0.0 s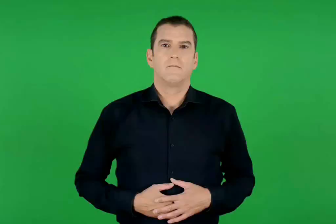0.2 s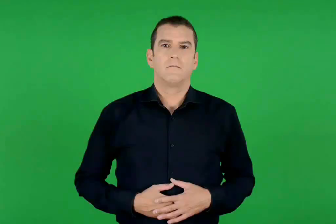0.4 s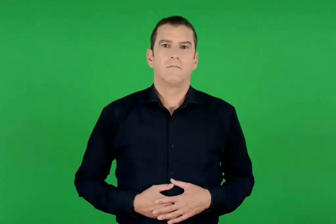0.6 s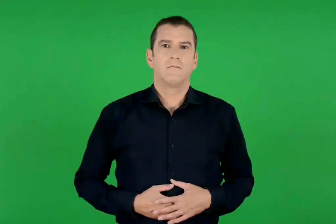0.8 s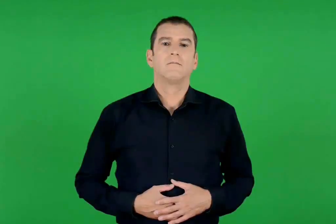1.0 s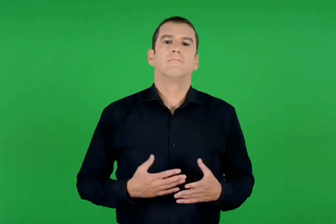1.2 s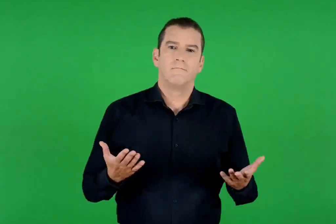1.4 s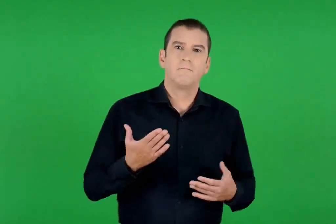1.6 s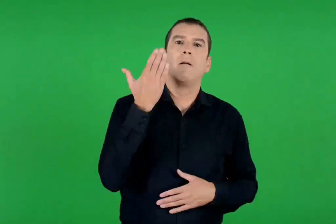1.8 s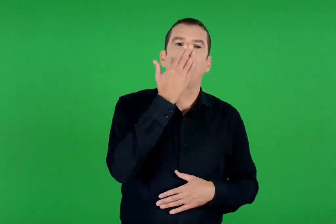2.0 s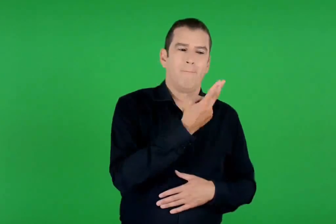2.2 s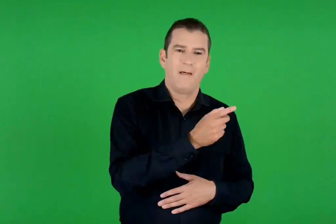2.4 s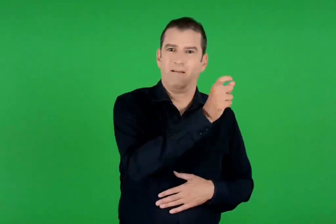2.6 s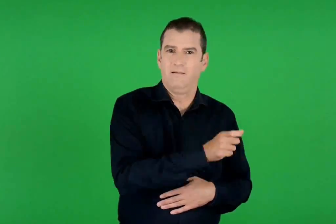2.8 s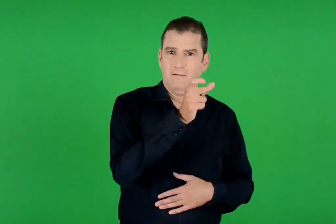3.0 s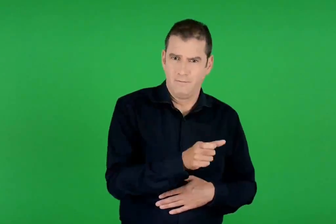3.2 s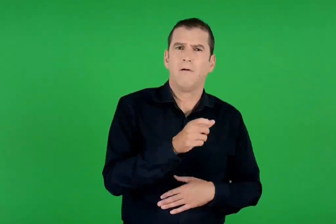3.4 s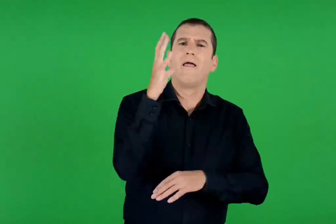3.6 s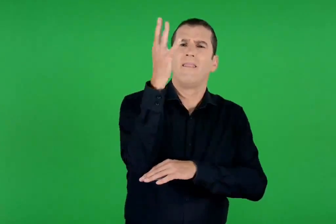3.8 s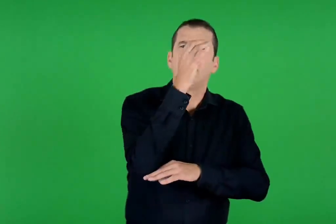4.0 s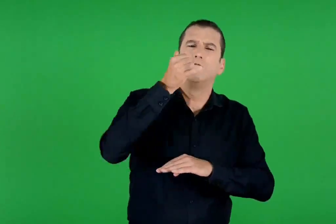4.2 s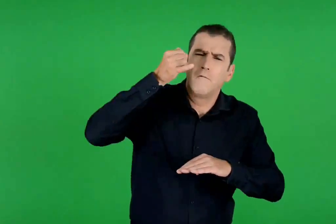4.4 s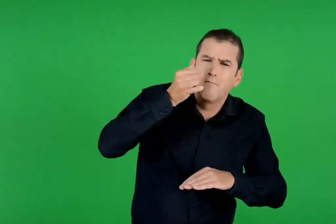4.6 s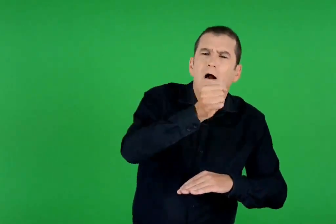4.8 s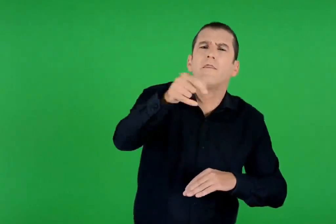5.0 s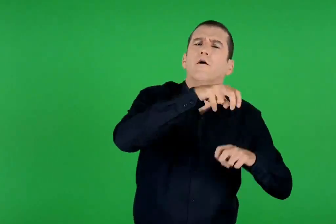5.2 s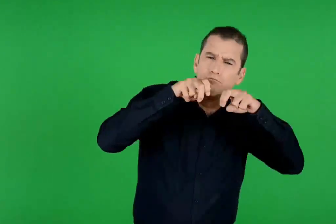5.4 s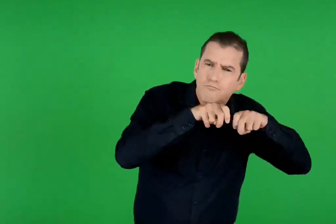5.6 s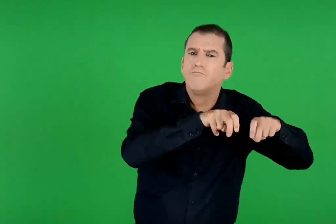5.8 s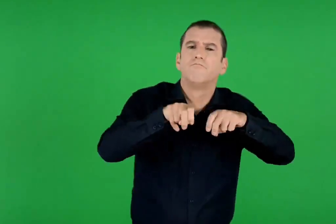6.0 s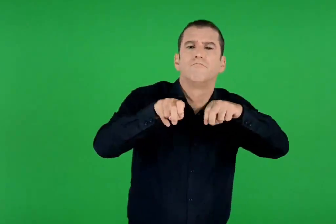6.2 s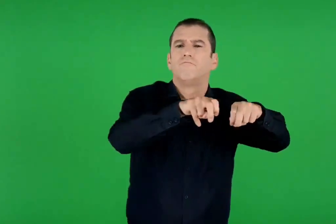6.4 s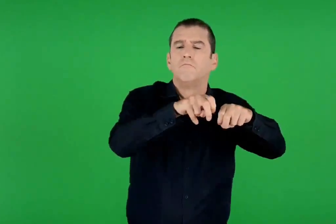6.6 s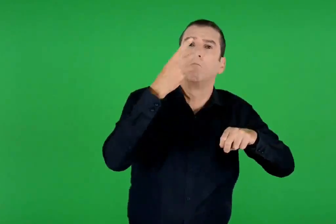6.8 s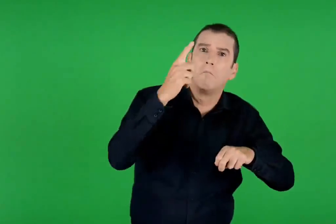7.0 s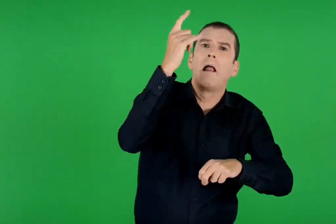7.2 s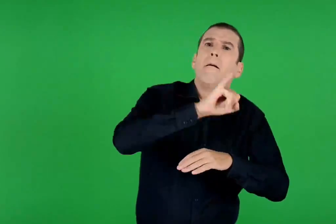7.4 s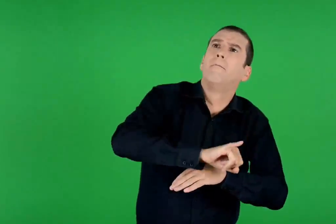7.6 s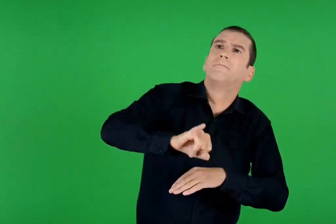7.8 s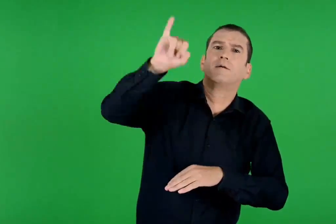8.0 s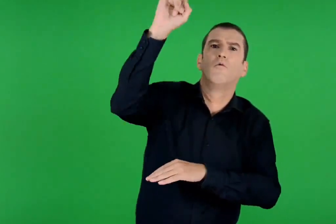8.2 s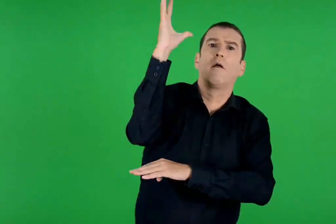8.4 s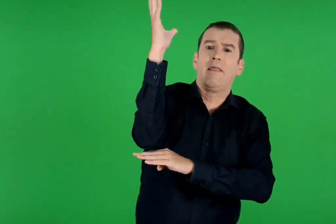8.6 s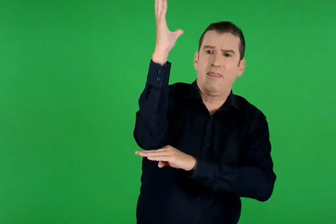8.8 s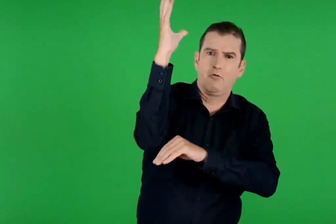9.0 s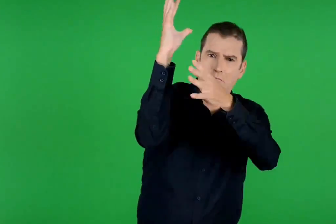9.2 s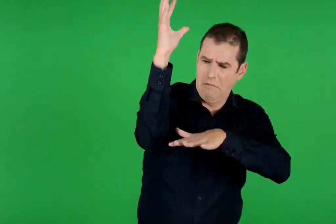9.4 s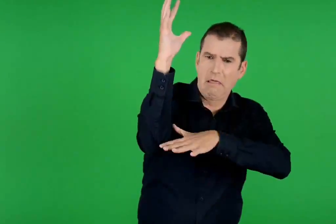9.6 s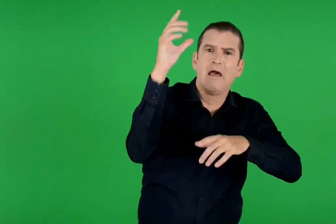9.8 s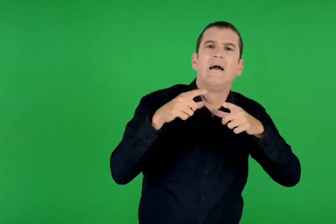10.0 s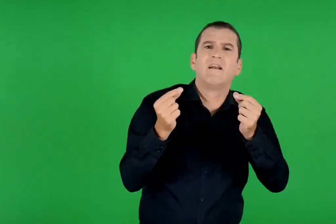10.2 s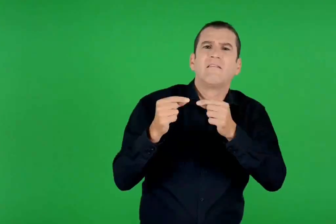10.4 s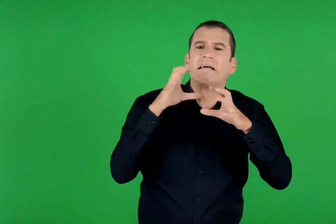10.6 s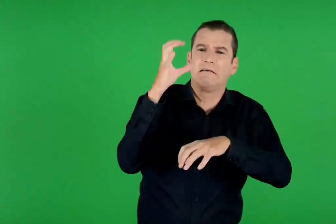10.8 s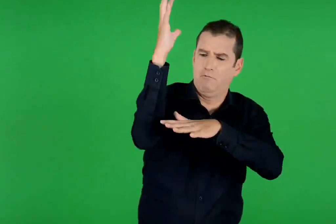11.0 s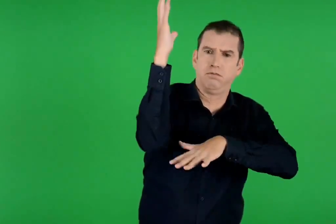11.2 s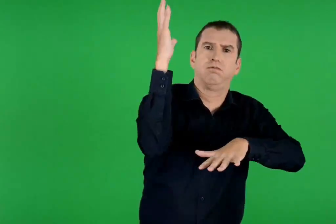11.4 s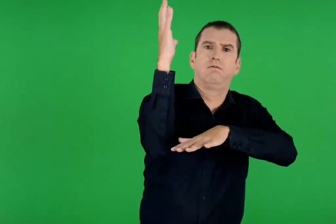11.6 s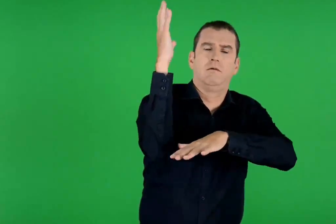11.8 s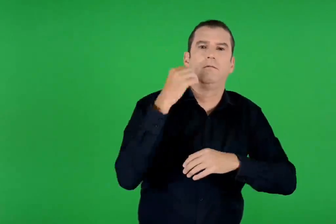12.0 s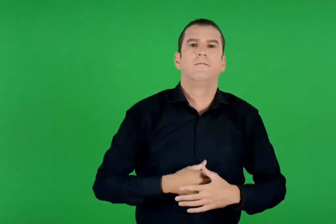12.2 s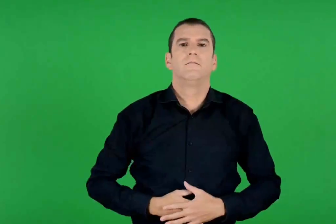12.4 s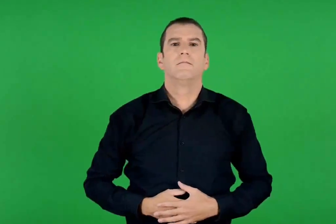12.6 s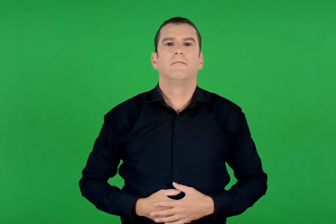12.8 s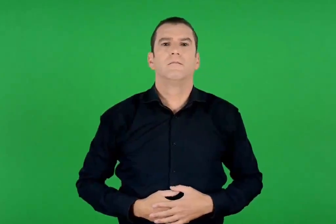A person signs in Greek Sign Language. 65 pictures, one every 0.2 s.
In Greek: οι μαθητές τότε προχώρησαν βαθύτερα στο δάσος. είδαν κάτι ξερά φύλλα κάτω από ένα ψηλό δέντρο
